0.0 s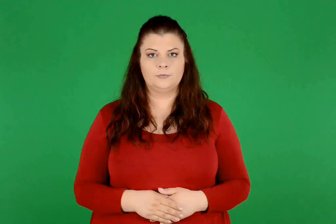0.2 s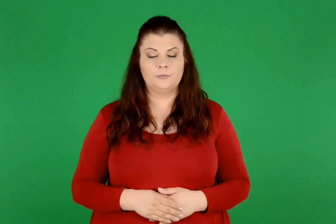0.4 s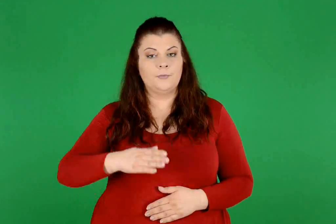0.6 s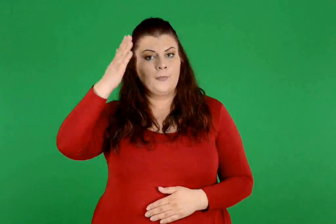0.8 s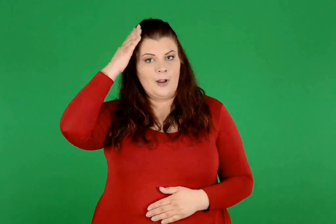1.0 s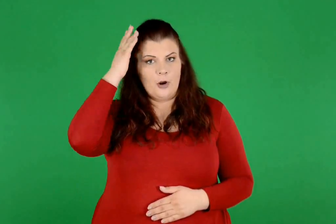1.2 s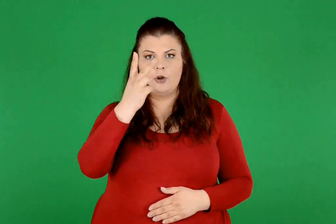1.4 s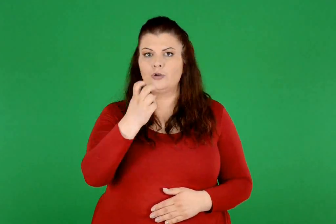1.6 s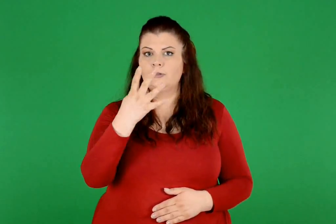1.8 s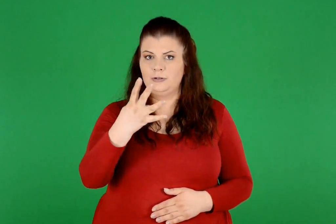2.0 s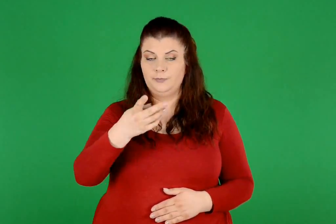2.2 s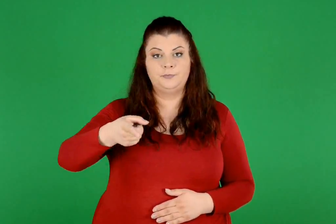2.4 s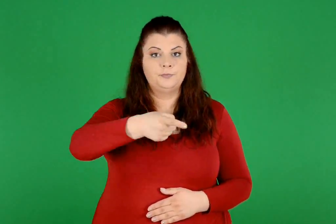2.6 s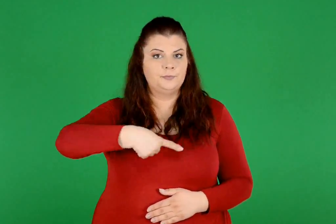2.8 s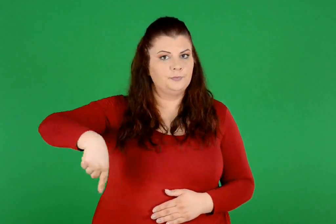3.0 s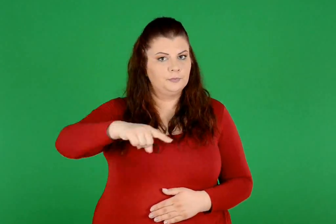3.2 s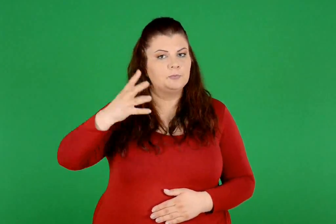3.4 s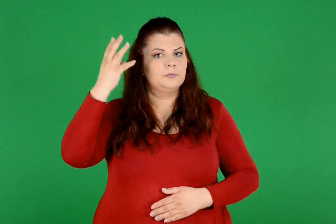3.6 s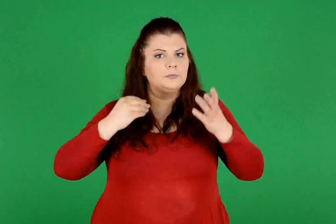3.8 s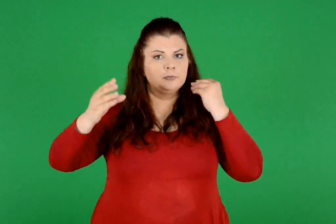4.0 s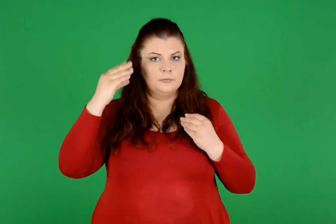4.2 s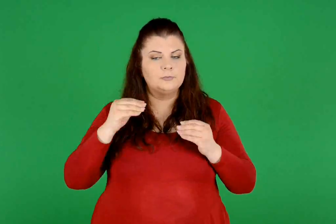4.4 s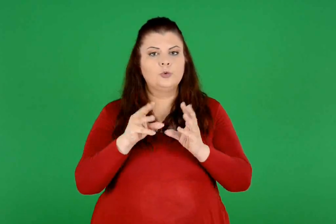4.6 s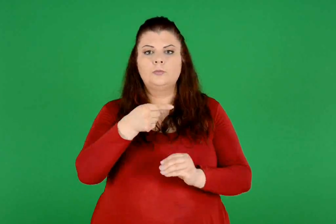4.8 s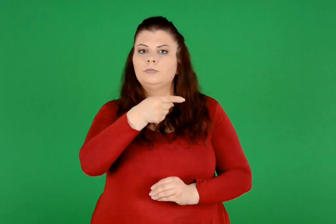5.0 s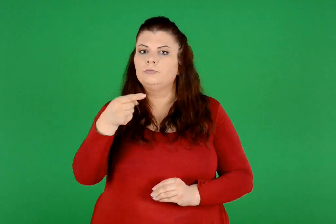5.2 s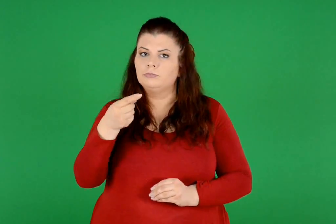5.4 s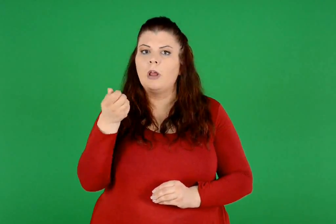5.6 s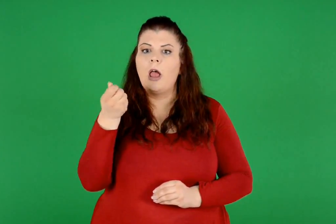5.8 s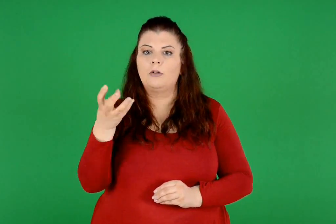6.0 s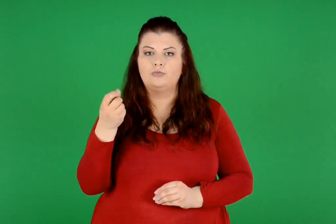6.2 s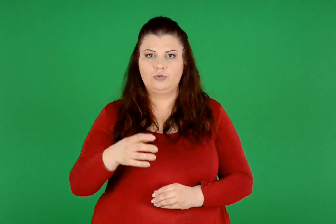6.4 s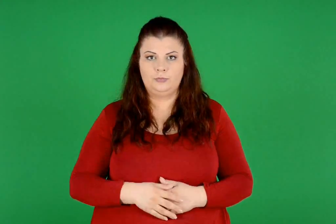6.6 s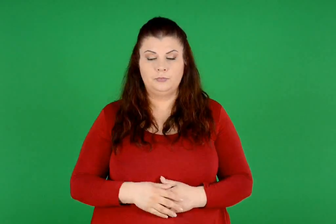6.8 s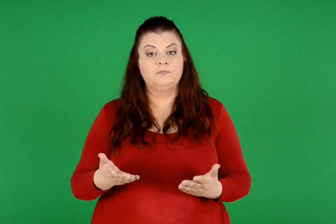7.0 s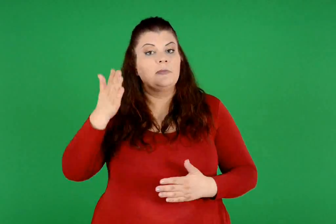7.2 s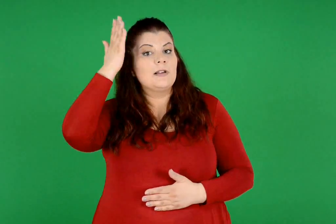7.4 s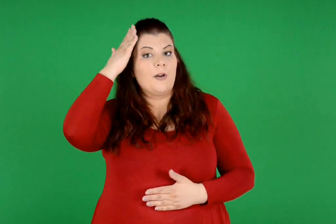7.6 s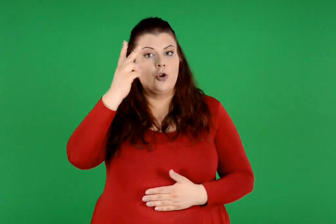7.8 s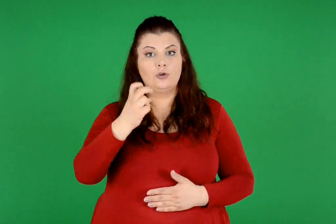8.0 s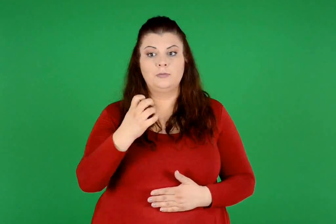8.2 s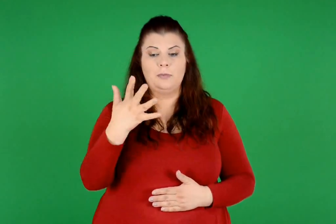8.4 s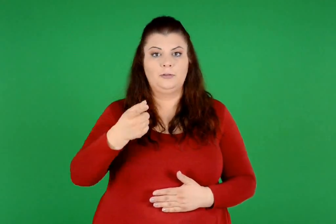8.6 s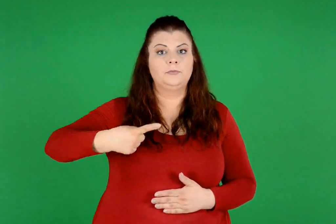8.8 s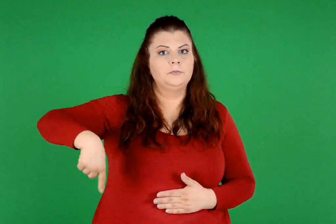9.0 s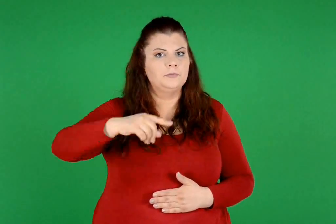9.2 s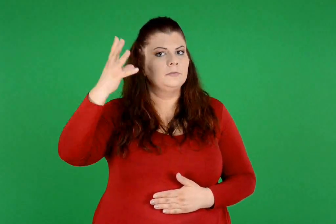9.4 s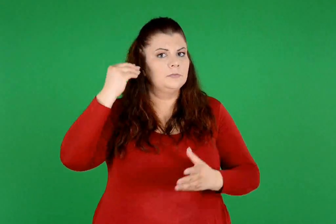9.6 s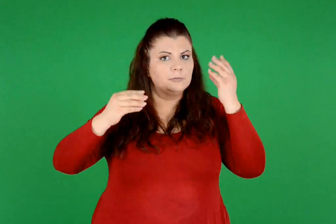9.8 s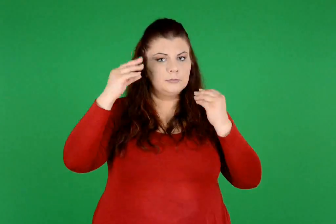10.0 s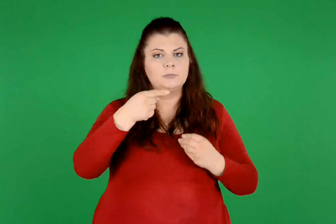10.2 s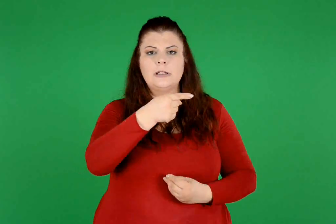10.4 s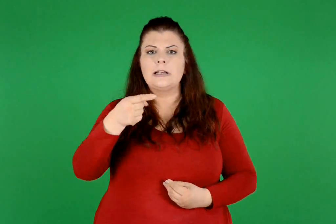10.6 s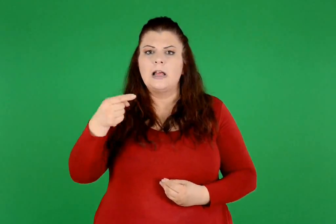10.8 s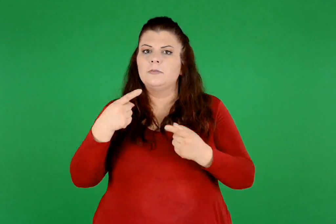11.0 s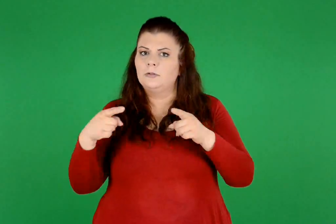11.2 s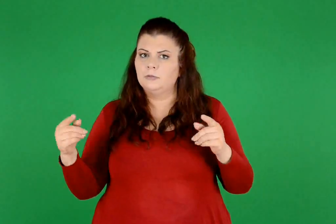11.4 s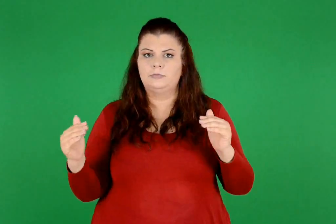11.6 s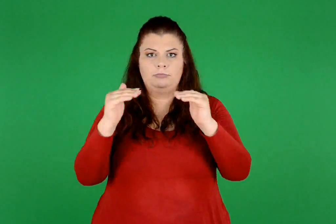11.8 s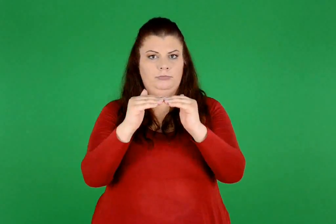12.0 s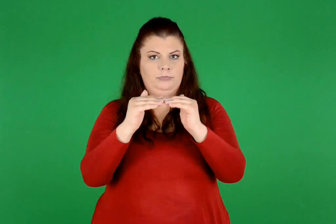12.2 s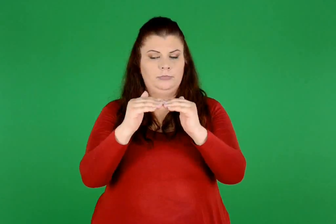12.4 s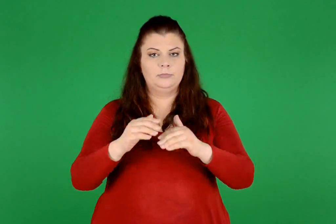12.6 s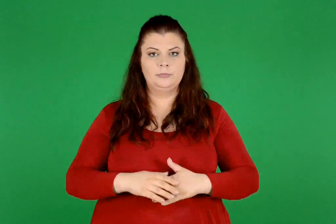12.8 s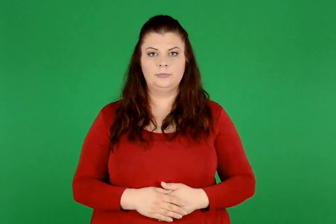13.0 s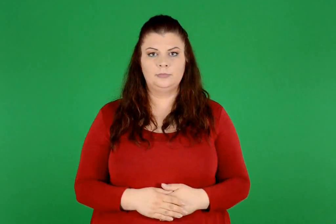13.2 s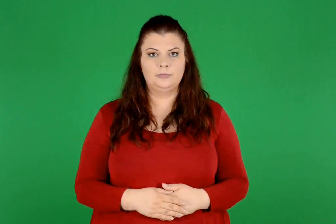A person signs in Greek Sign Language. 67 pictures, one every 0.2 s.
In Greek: στο 24ο κεφάλαιο θα γνωρίσουμε για πρώτη φορά τους απλούς κλασματικούς αριθμούς και στο 25ο κεφάλαιο , θα μάθουμε τα ισοδύναμα κλάσματα
